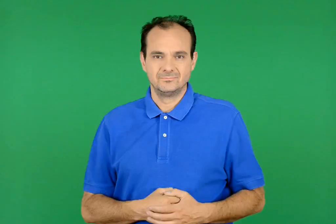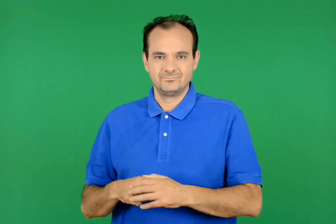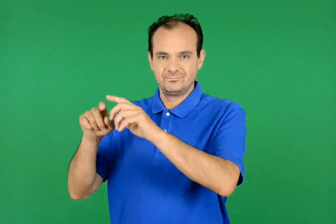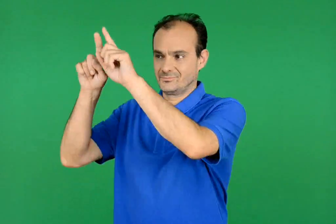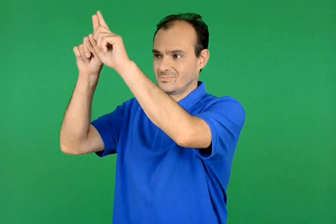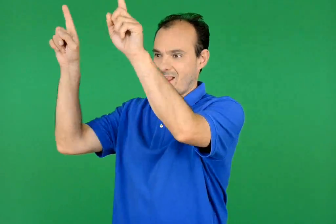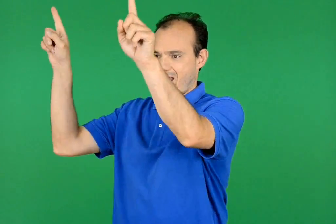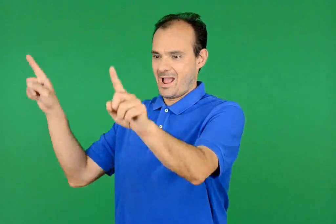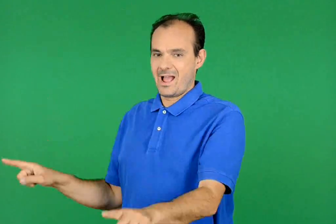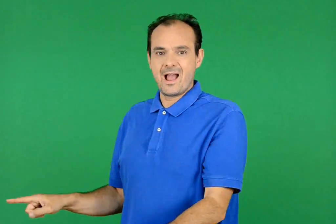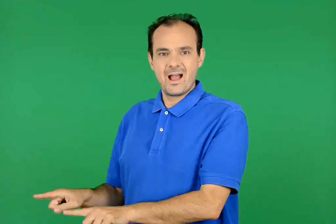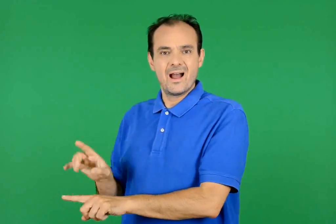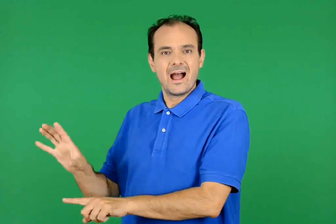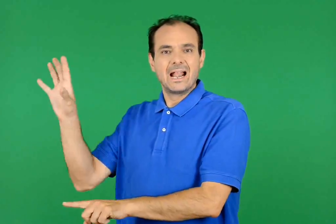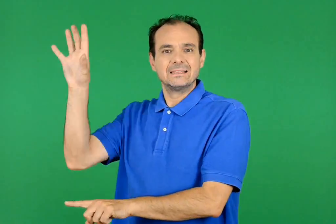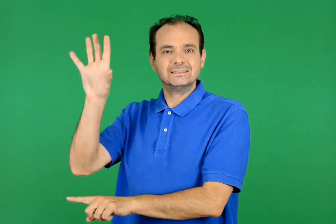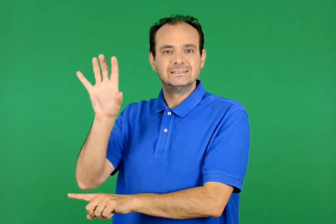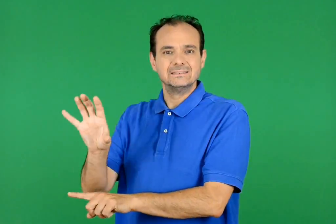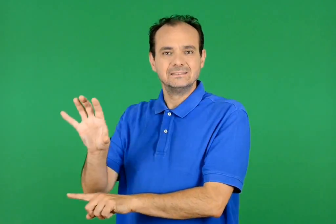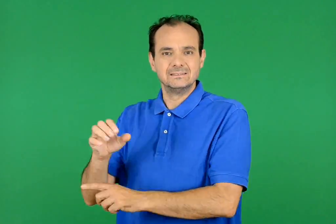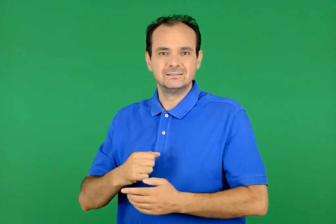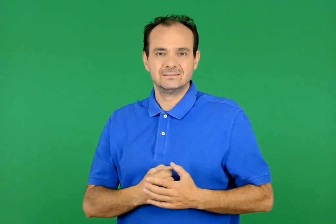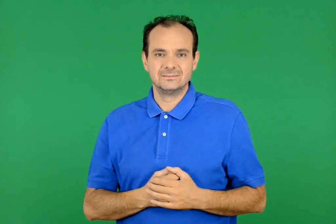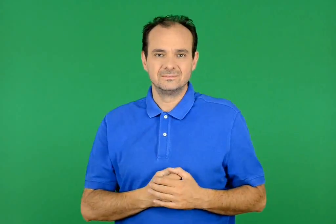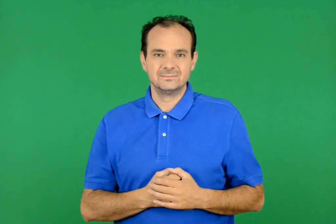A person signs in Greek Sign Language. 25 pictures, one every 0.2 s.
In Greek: χάρτης
